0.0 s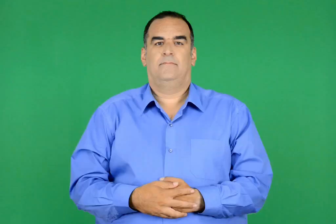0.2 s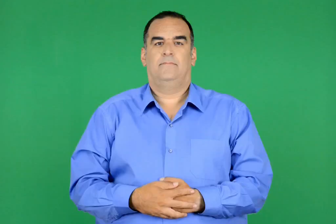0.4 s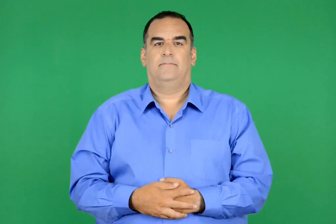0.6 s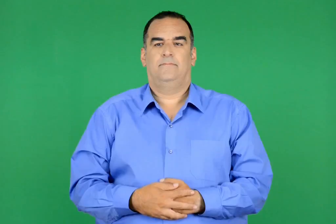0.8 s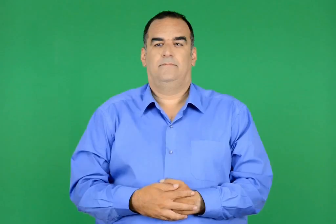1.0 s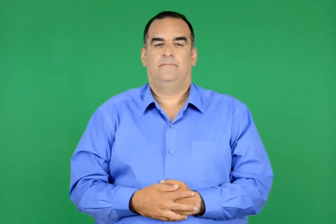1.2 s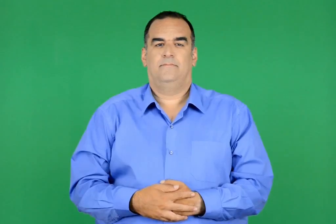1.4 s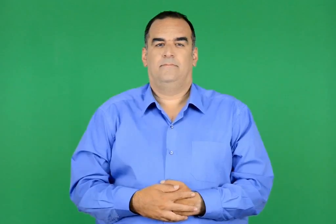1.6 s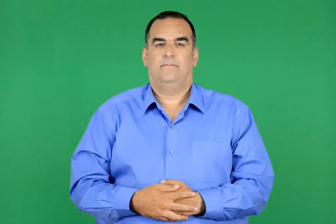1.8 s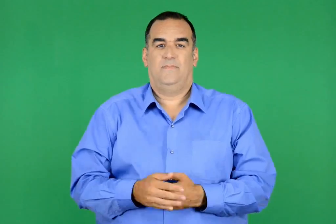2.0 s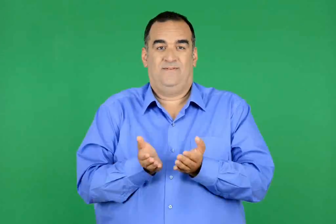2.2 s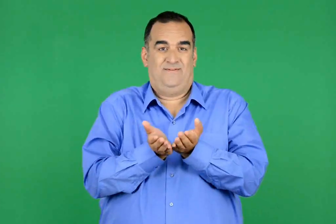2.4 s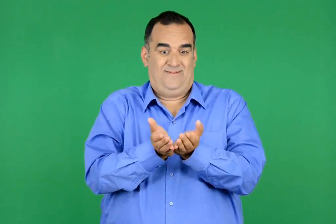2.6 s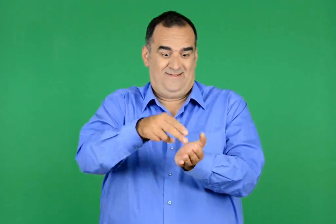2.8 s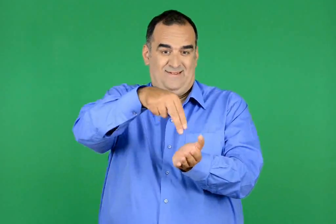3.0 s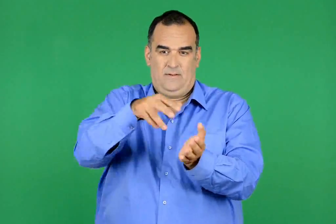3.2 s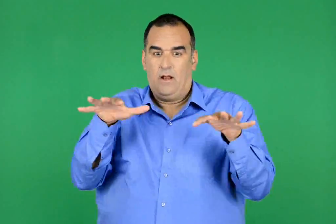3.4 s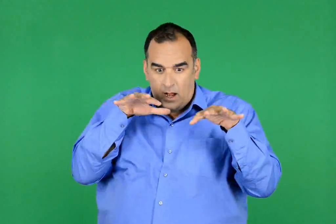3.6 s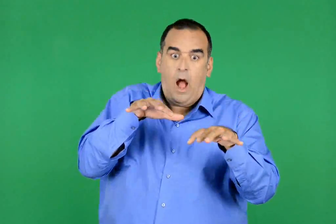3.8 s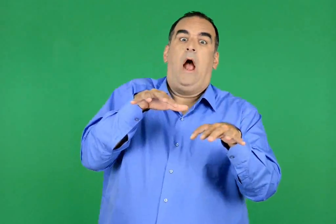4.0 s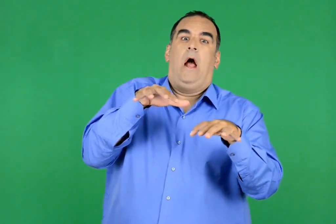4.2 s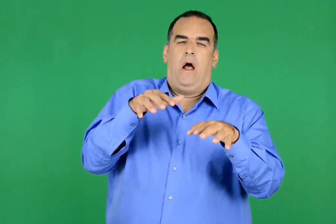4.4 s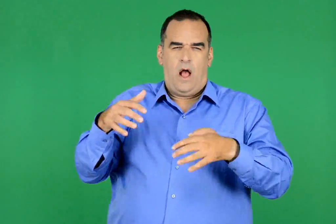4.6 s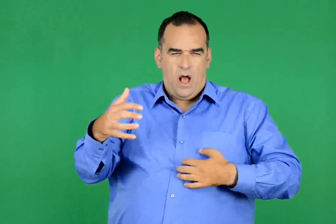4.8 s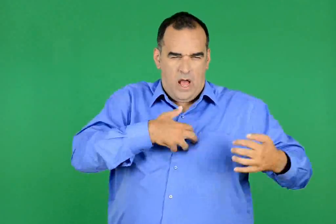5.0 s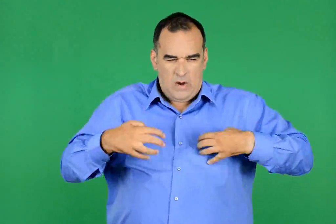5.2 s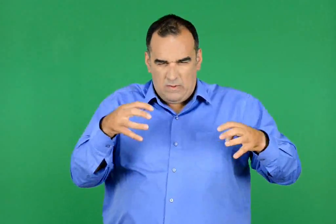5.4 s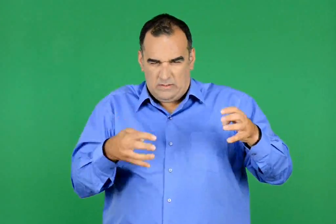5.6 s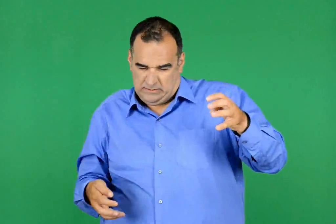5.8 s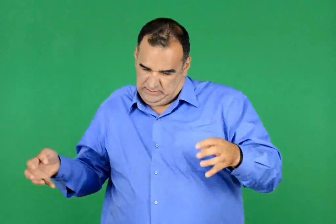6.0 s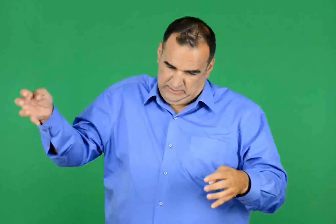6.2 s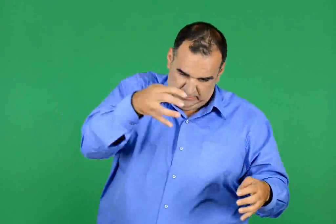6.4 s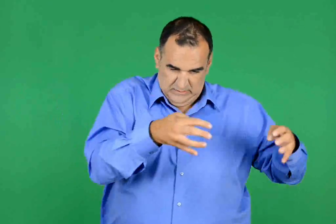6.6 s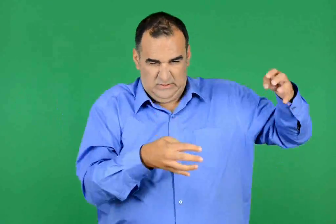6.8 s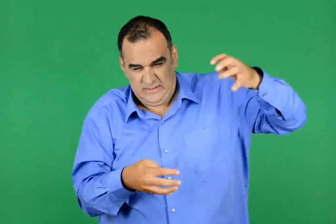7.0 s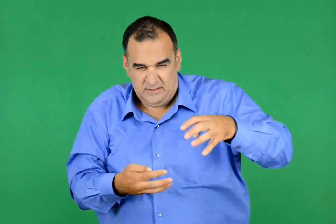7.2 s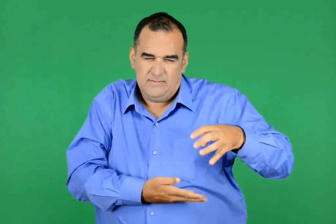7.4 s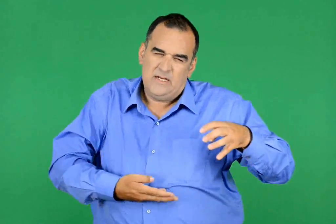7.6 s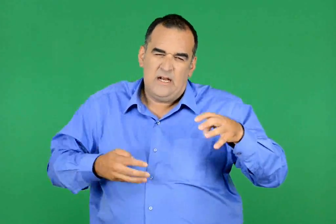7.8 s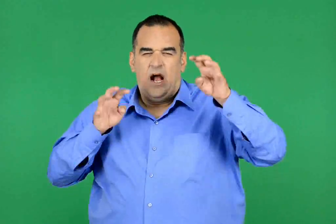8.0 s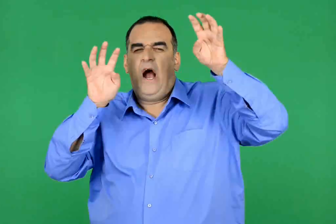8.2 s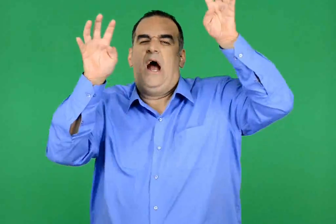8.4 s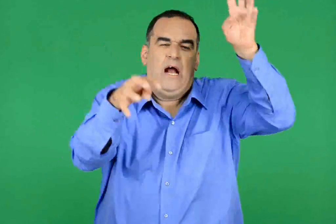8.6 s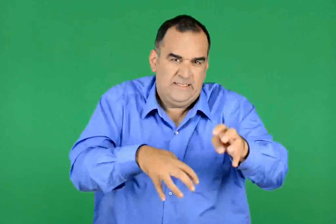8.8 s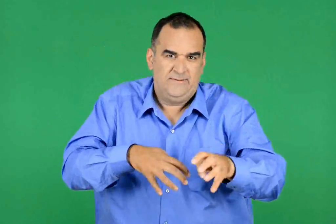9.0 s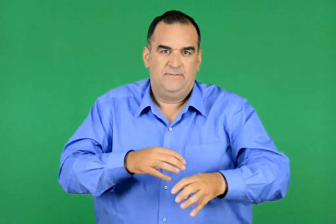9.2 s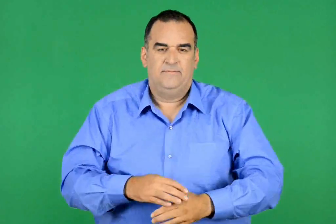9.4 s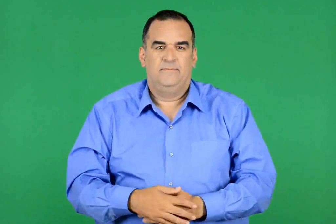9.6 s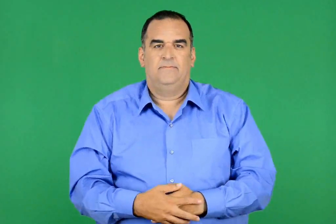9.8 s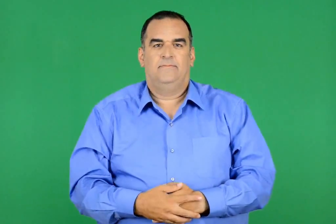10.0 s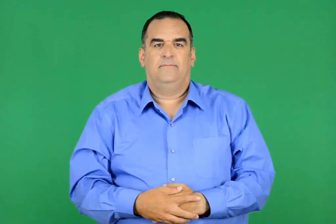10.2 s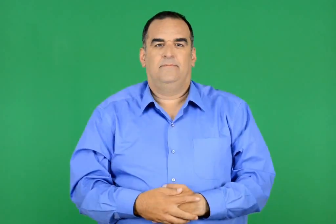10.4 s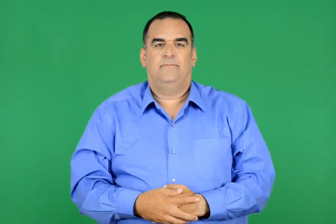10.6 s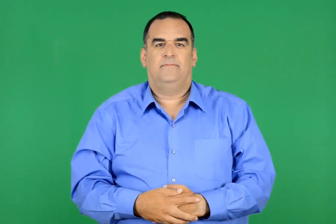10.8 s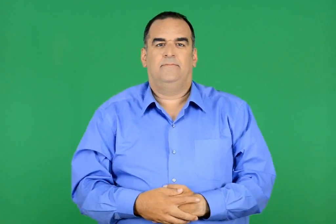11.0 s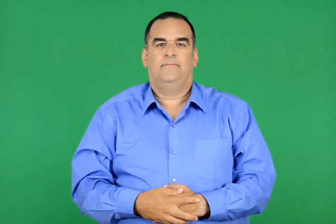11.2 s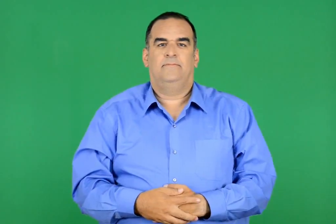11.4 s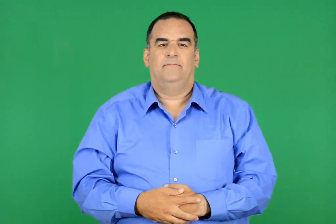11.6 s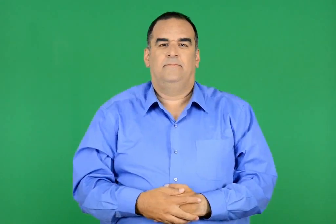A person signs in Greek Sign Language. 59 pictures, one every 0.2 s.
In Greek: μα στη µέση του πλοίου βλέπουν µαι γιγαντόσωμη αρκούδα , να στέκει στα πισινά της πόδια ολόρθη και να τους κοιτάζει λαίμαργα , έτοιμη να τους αρπάξει
